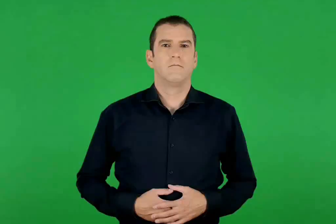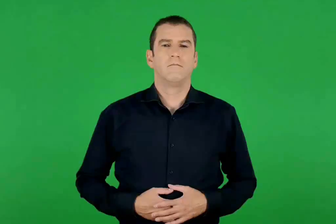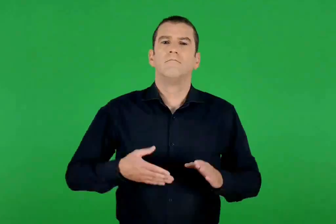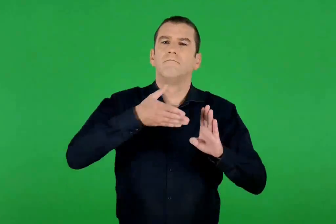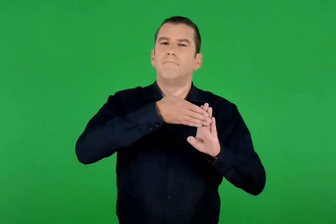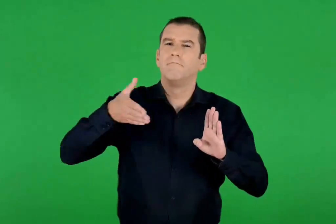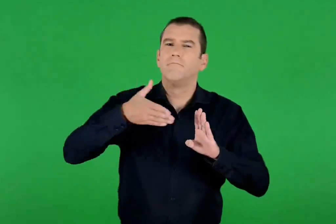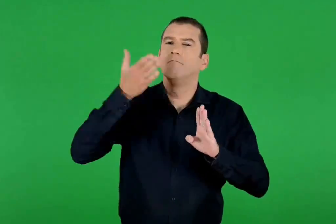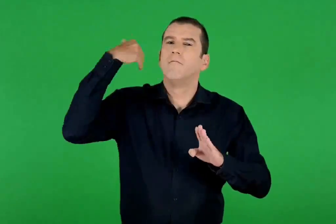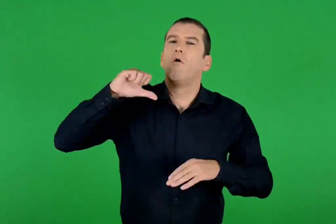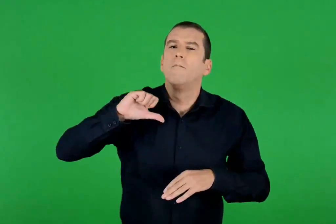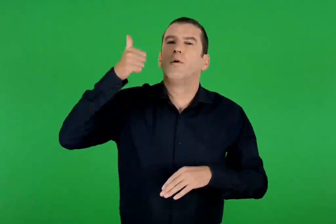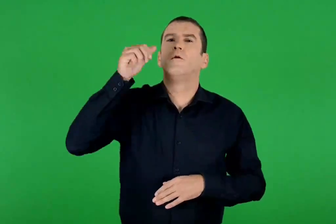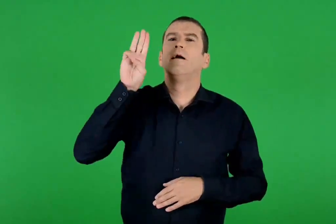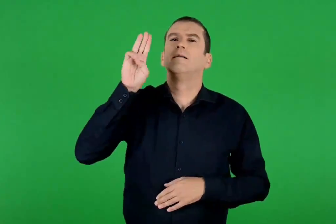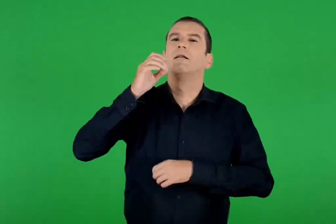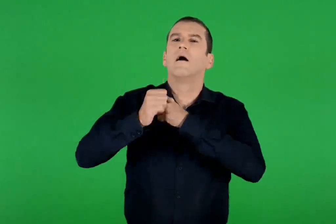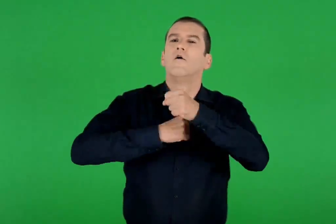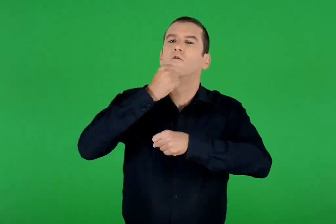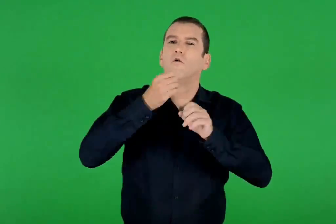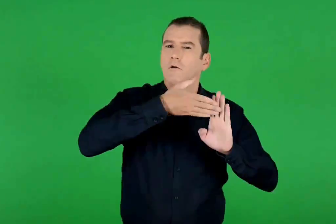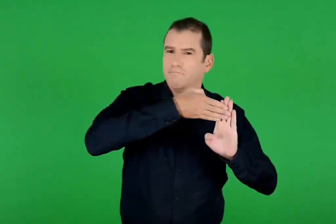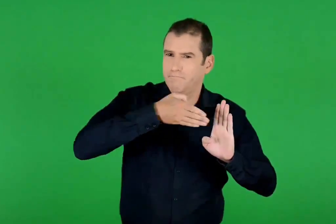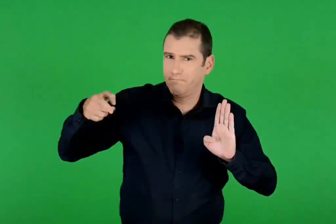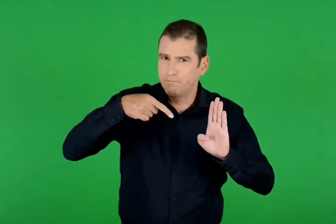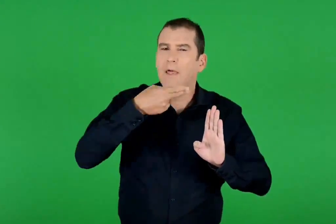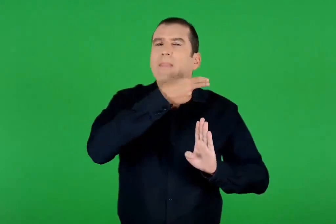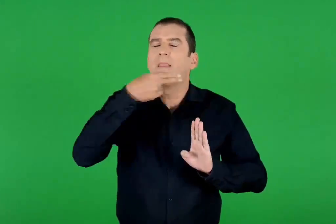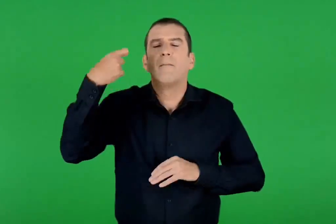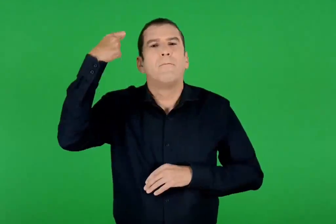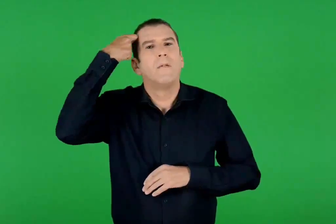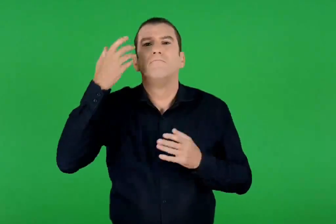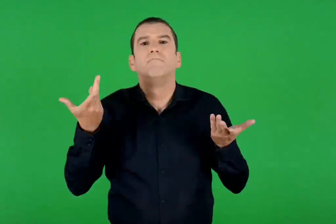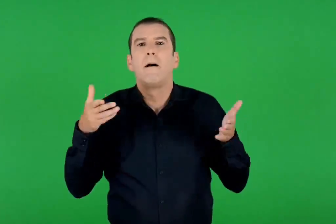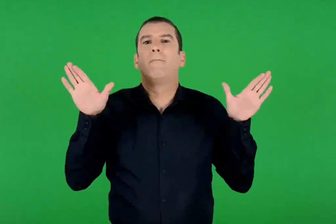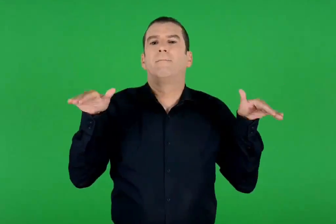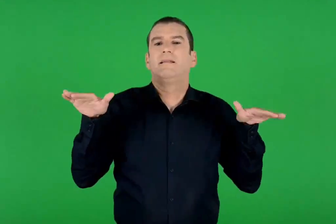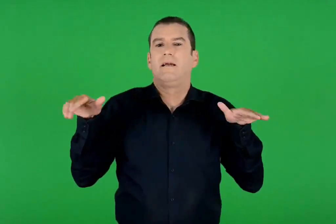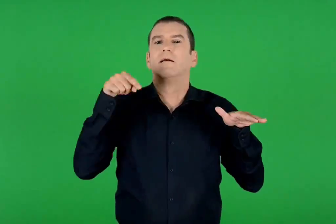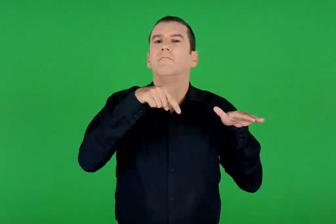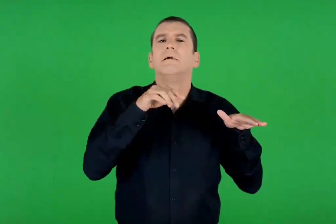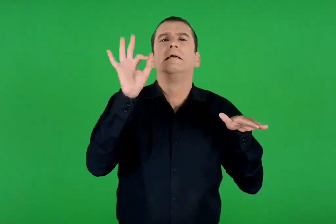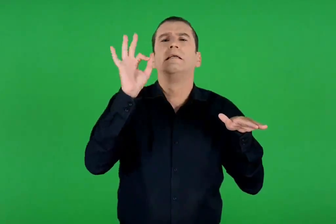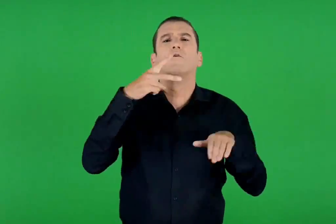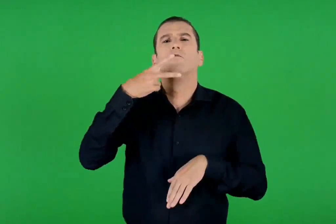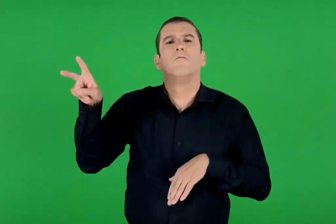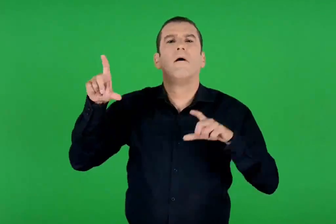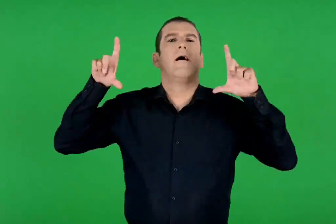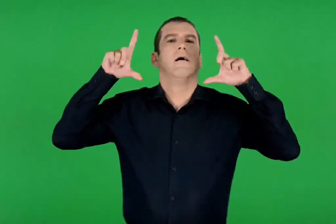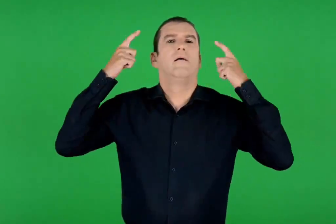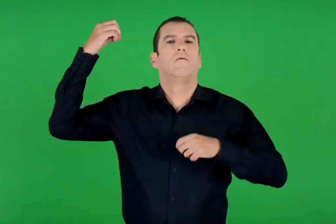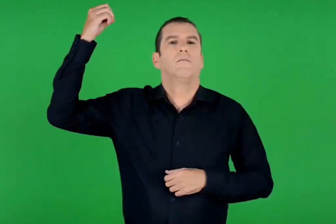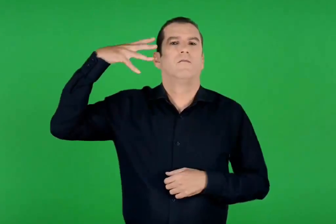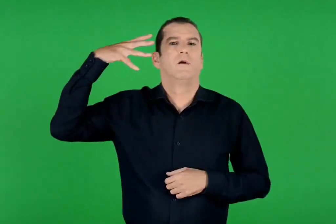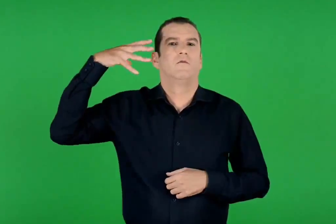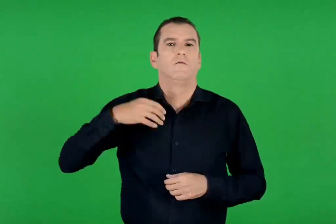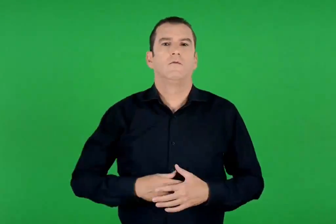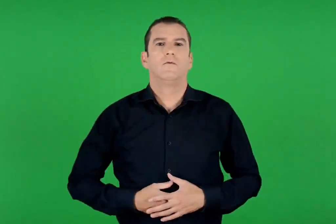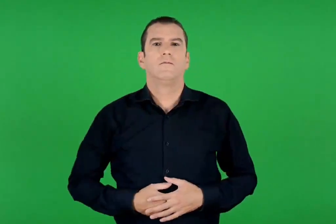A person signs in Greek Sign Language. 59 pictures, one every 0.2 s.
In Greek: τα περιστέρια , ήταν αγαπημένο θέμα των πρωτοχριστιανικών χρόνων , σύμβολο του αγίου πνεύματος
